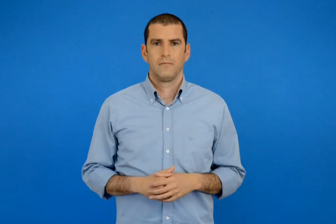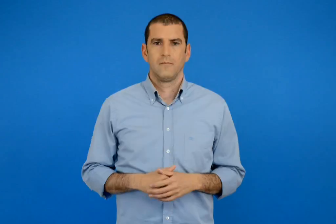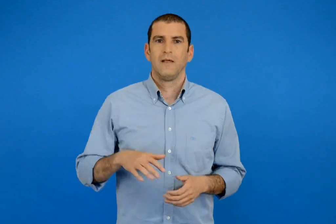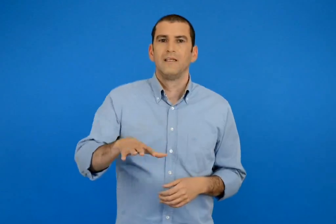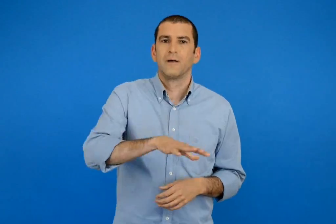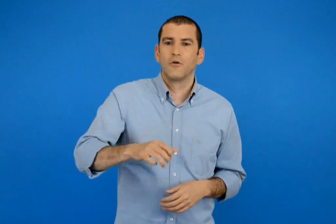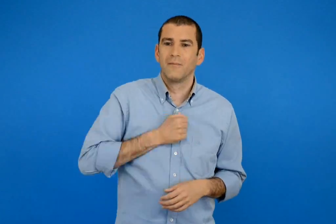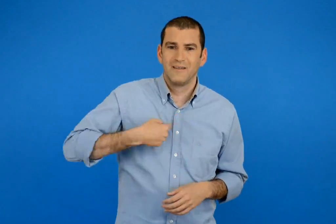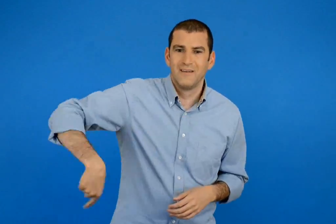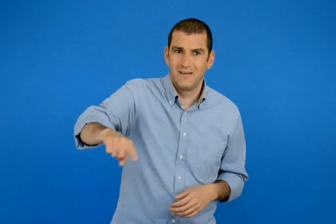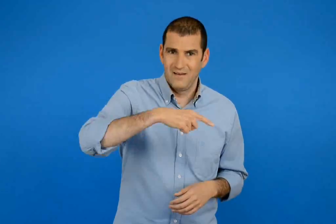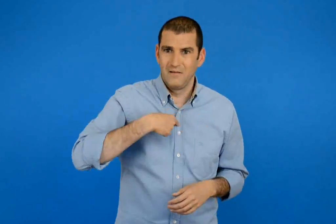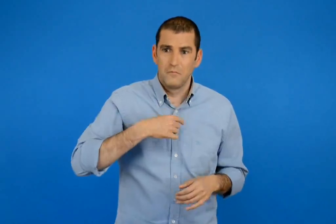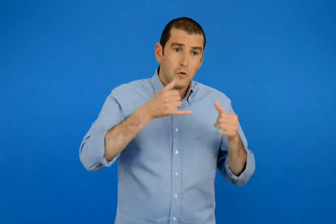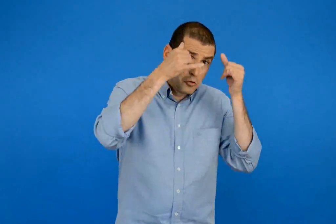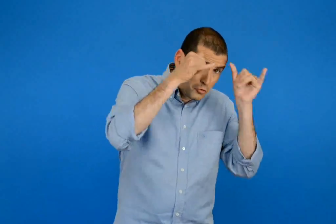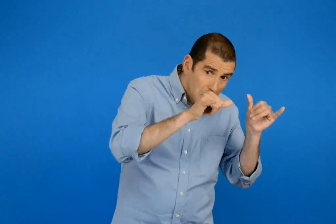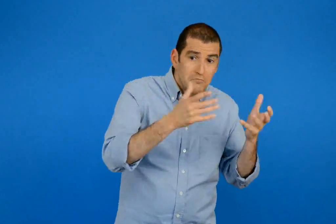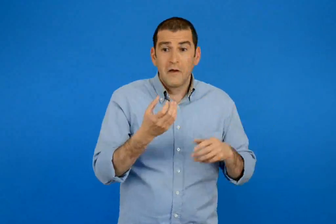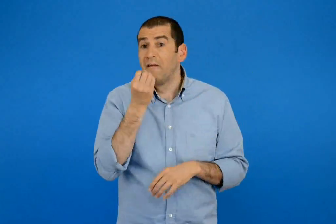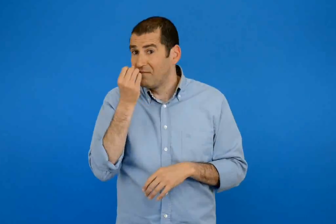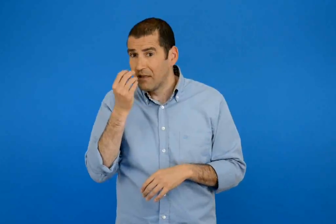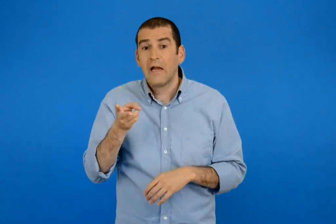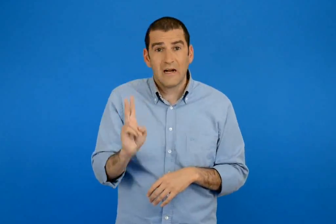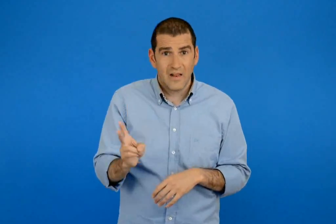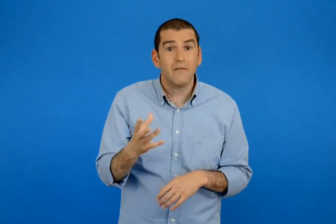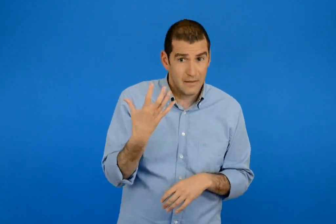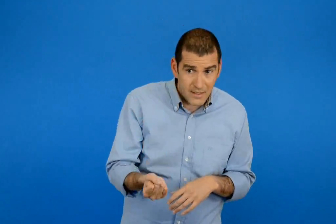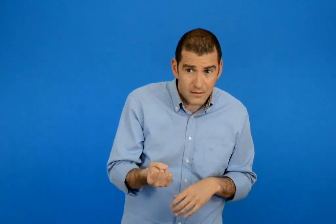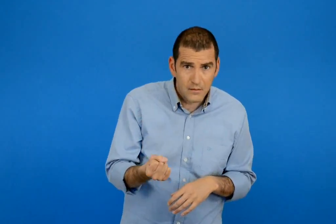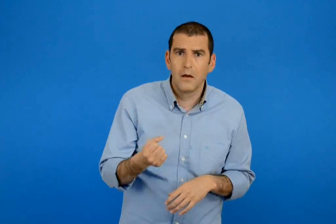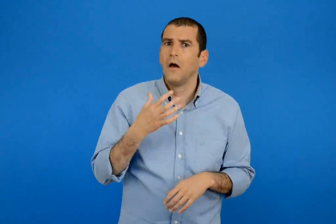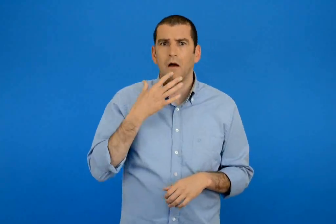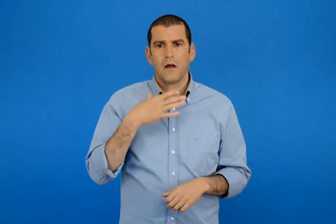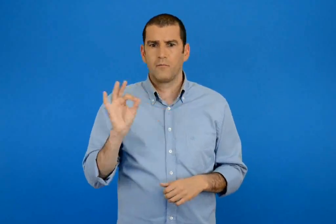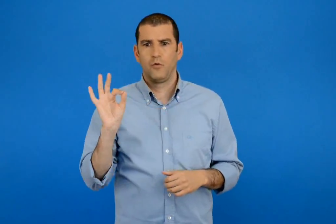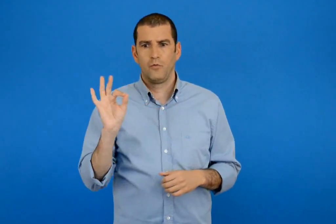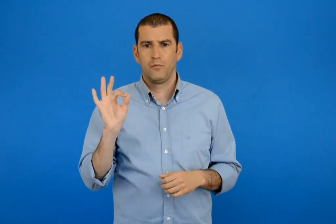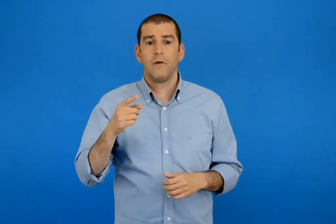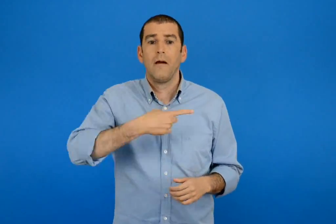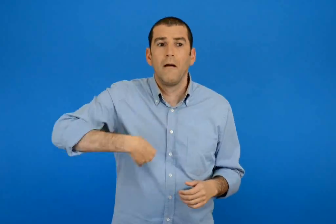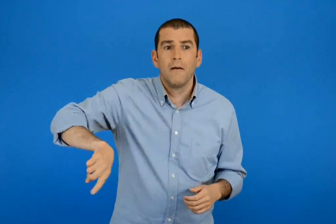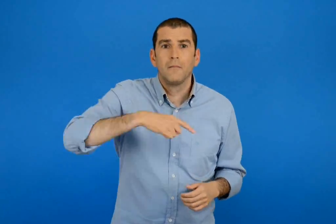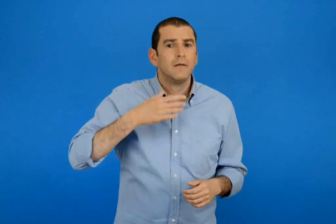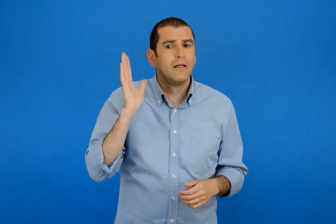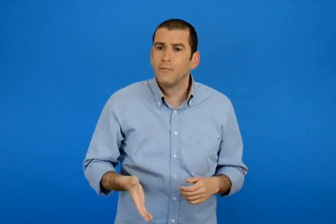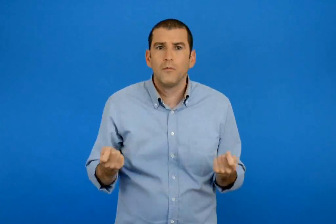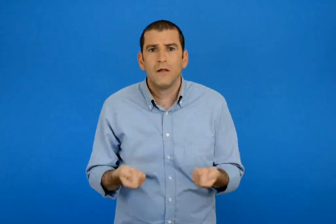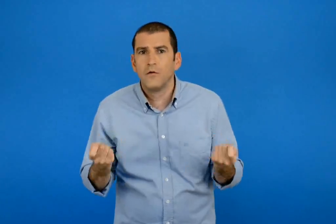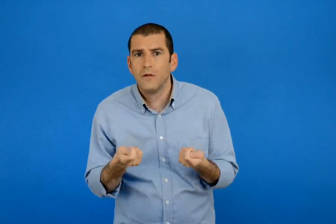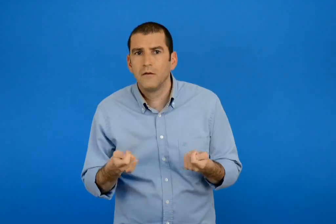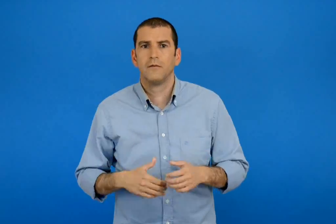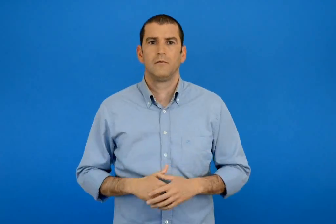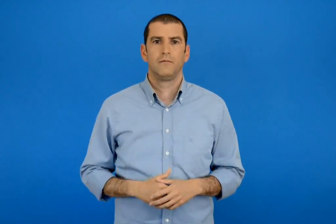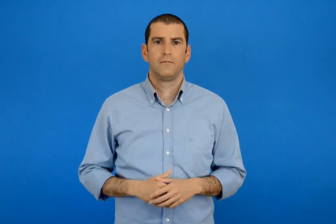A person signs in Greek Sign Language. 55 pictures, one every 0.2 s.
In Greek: υπάρχουν στην περιοχή μας ζώα η φυτά που κινδυνεύουν ; γιατί ; τι μπορούμε να κάνουμε για αυτά ;
